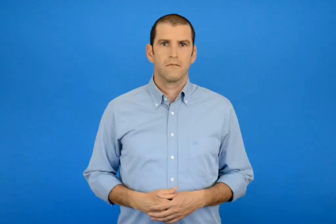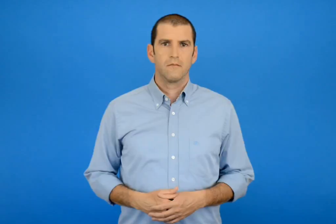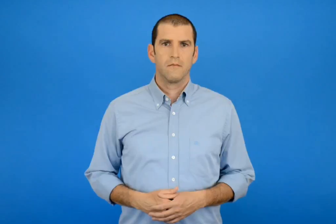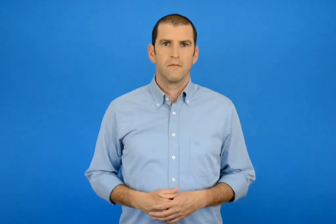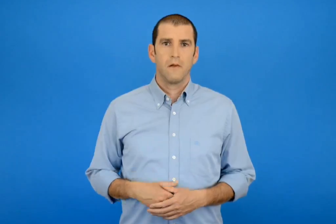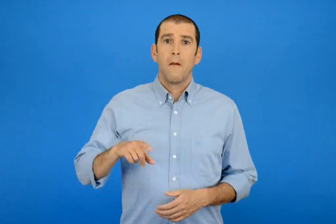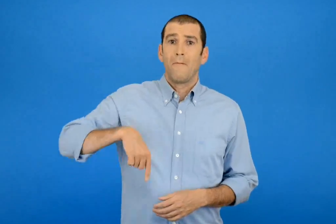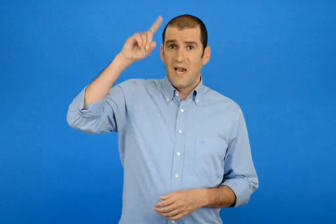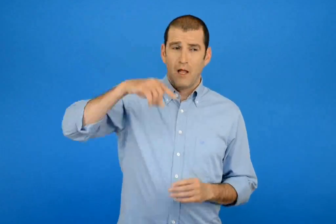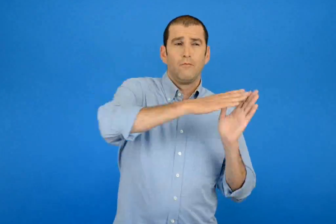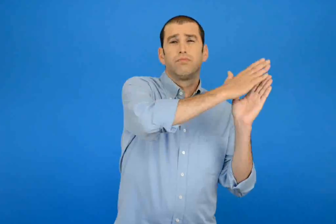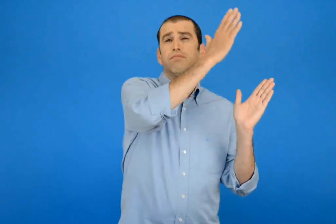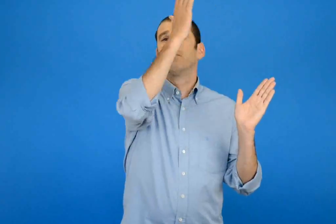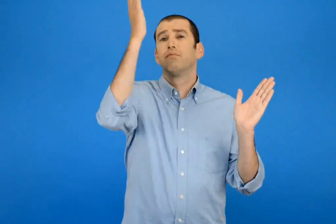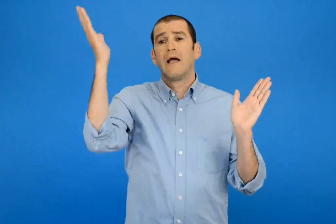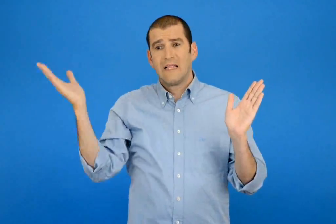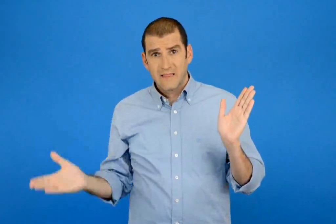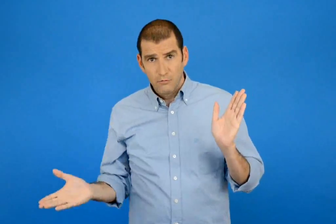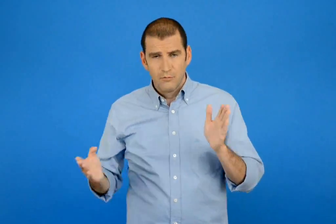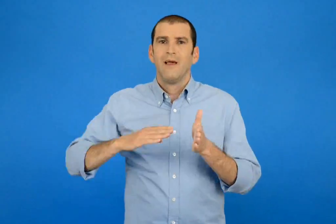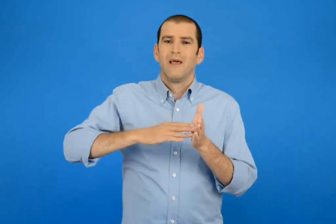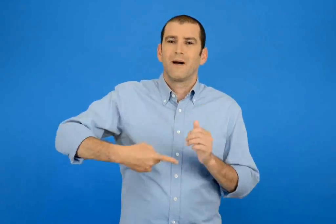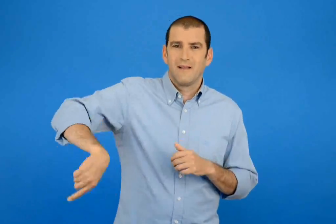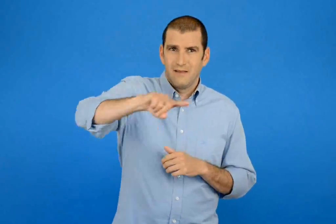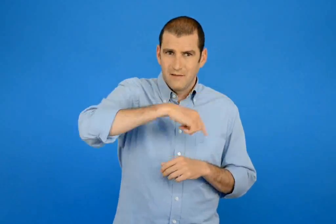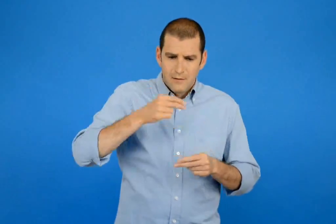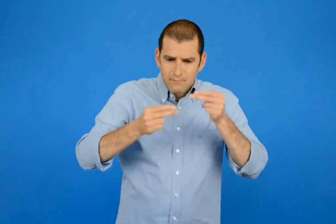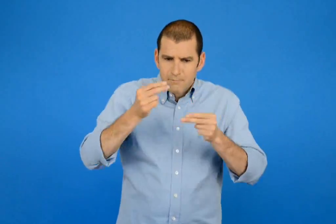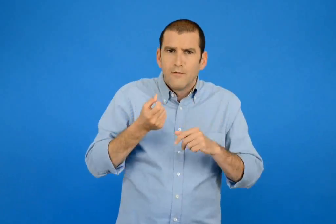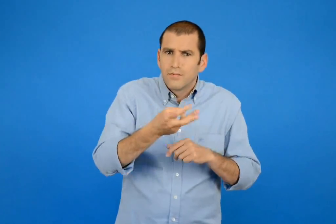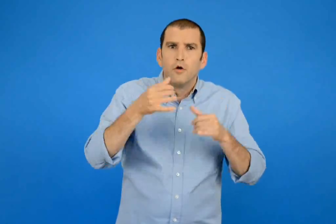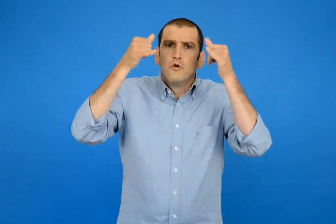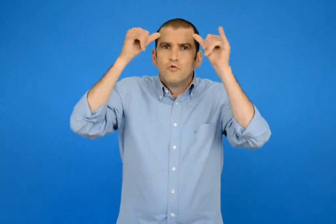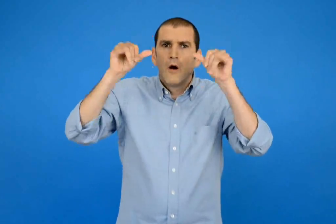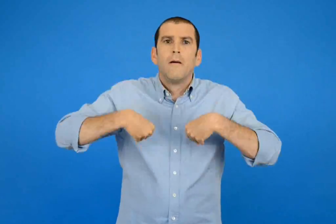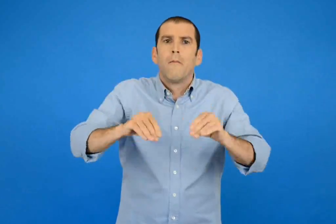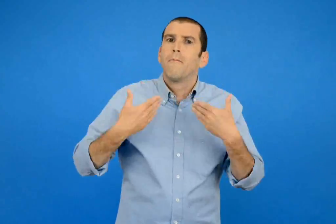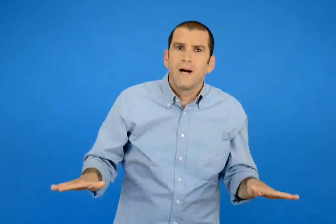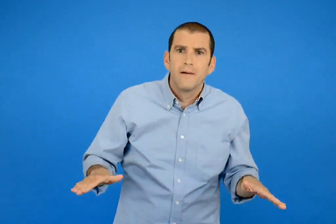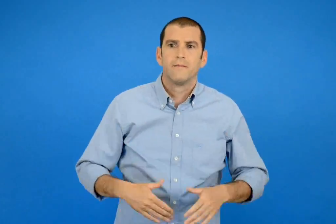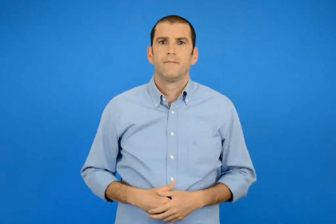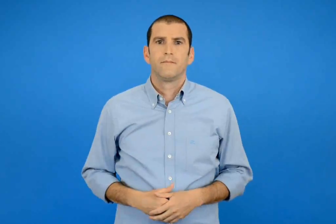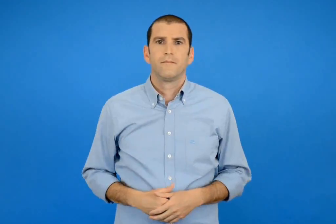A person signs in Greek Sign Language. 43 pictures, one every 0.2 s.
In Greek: στο τέλος της μέρας οι υπάλληλοι υπολόγισαν πόσα ζώα πουλήσαν
